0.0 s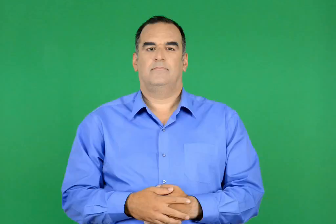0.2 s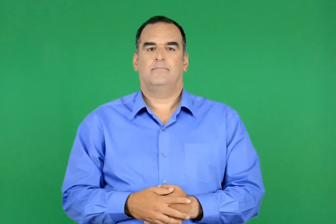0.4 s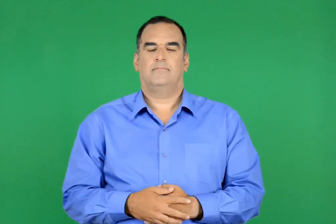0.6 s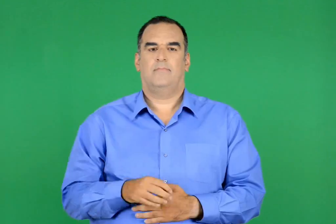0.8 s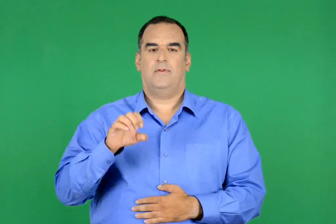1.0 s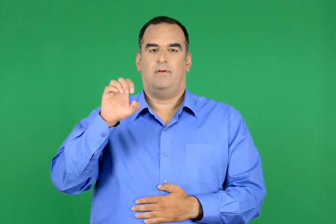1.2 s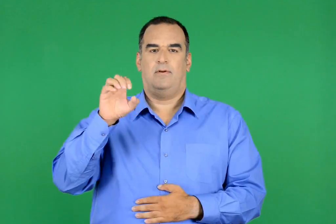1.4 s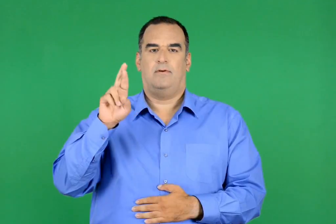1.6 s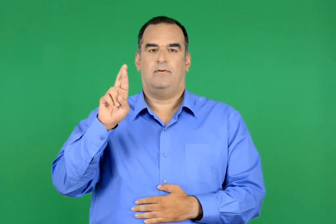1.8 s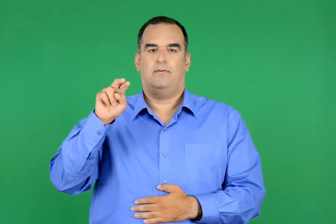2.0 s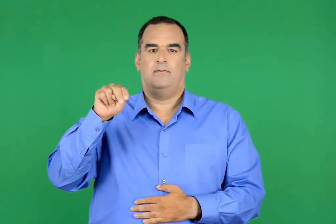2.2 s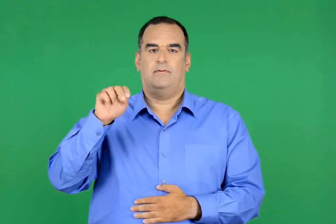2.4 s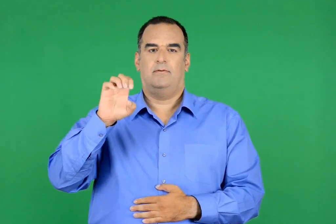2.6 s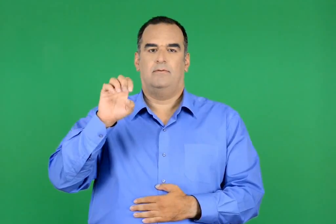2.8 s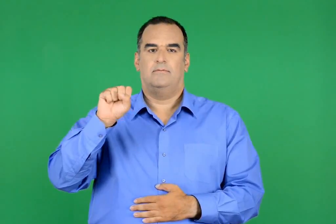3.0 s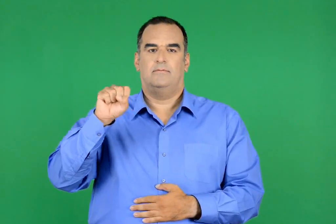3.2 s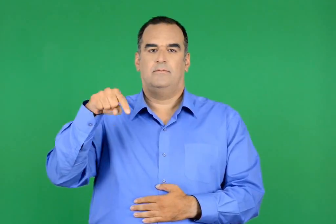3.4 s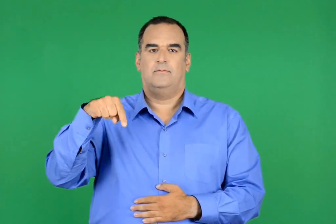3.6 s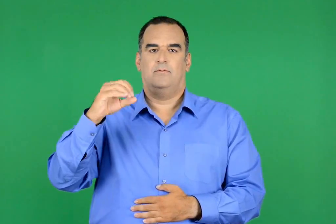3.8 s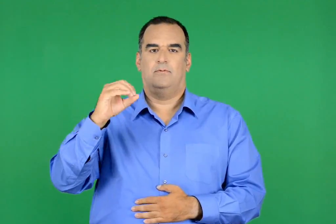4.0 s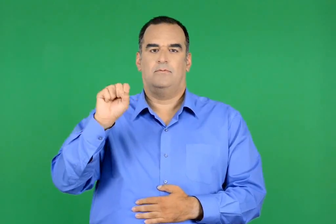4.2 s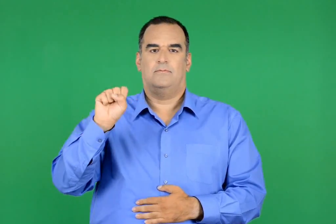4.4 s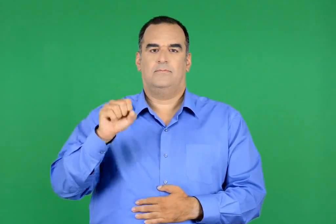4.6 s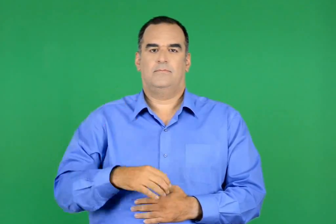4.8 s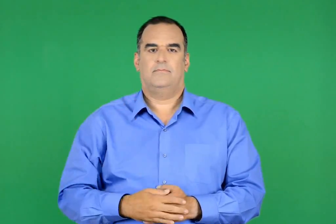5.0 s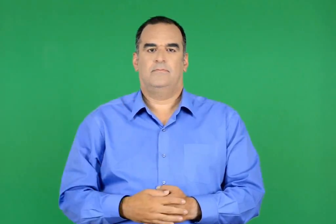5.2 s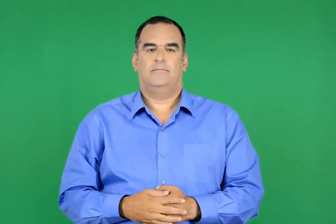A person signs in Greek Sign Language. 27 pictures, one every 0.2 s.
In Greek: ο ερνέστος
